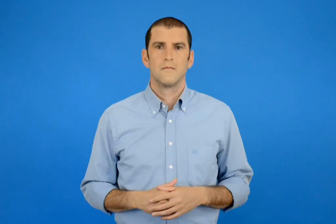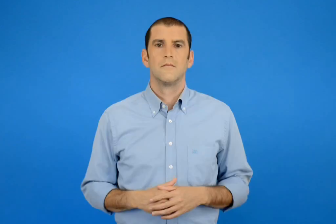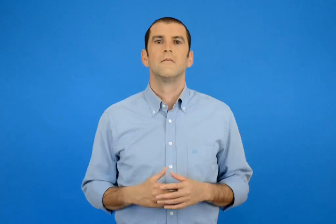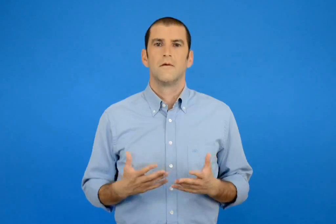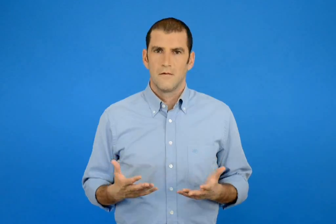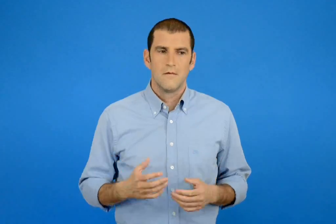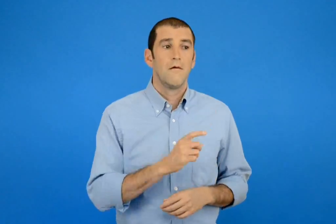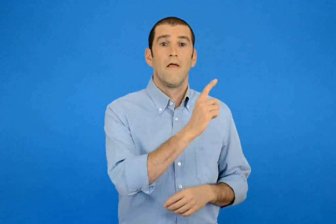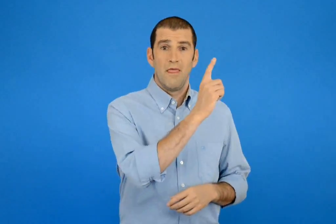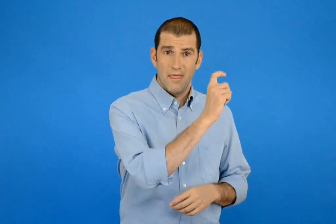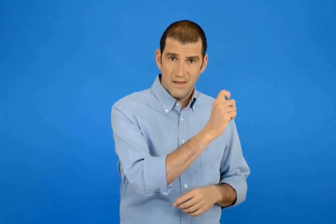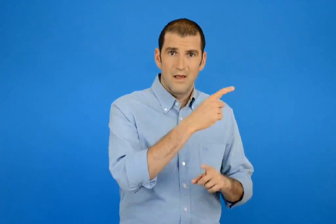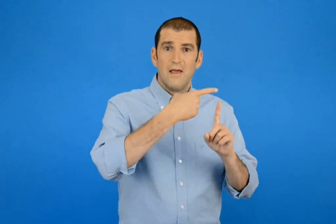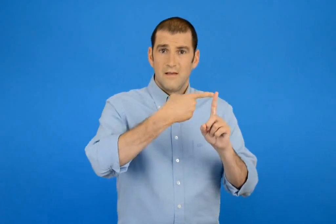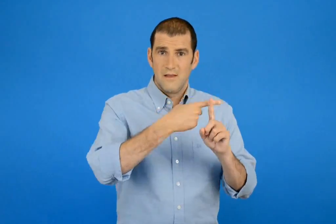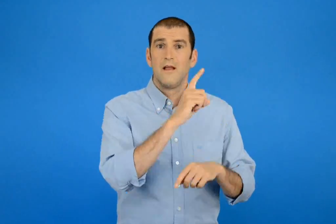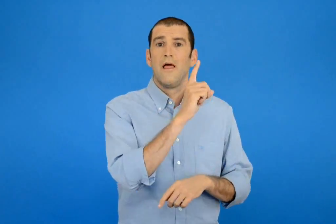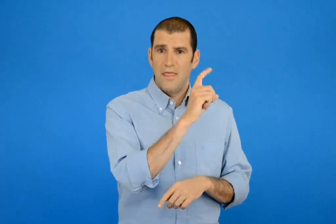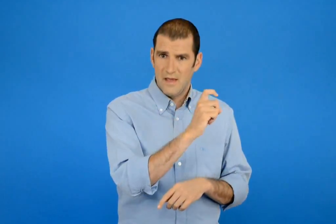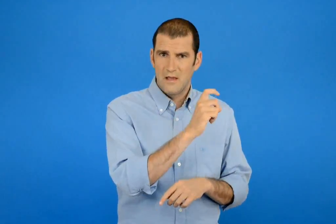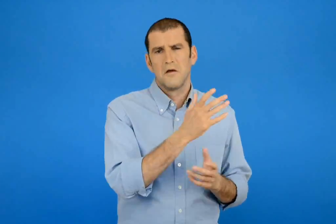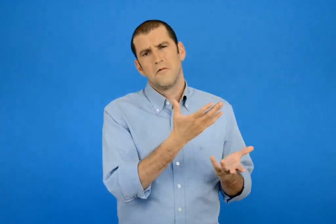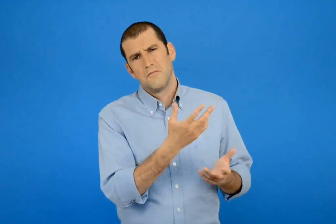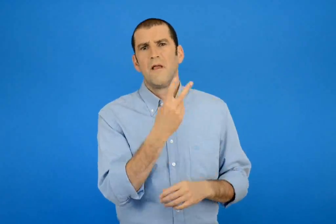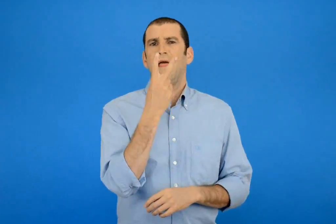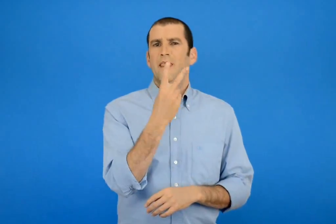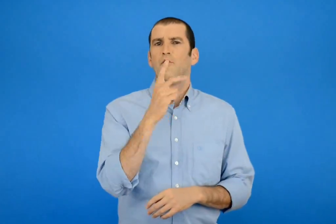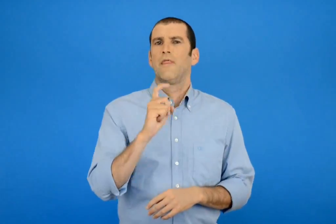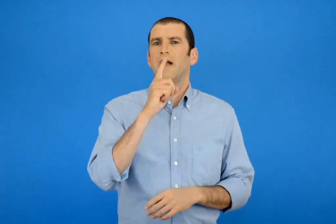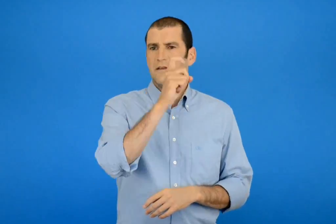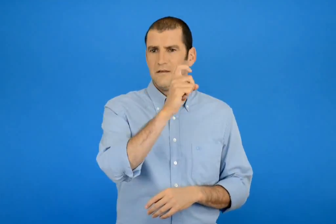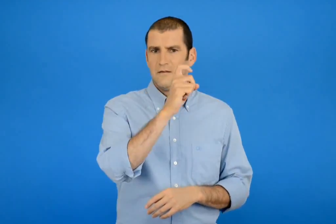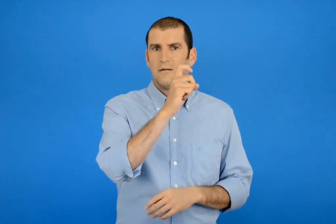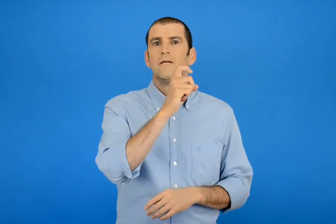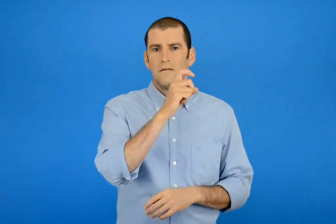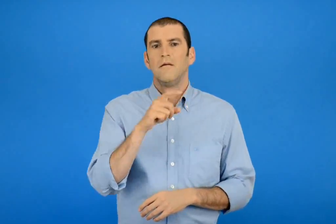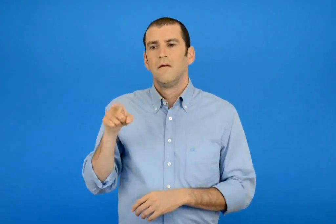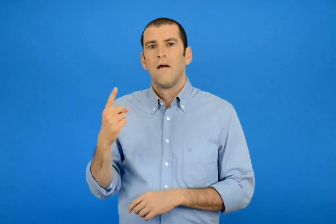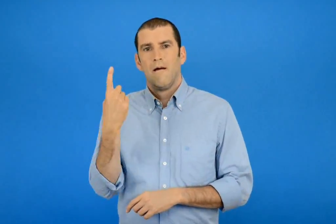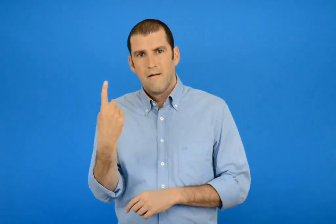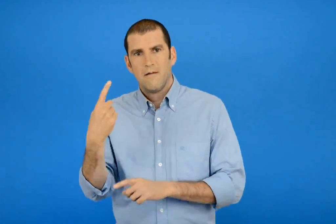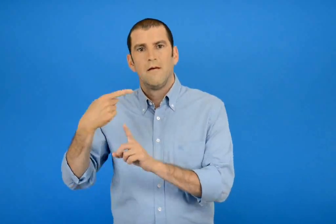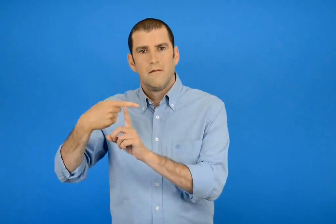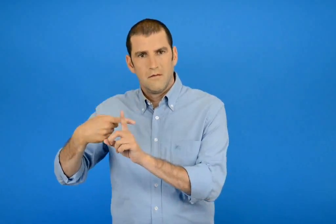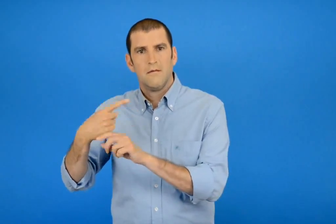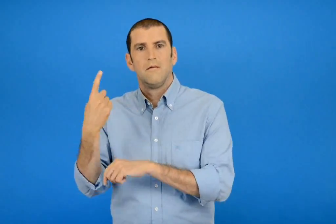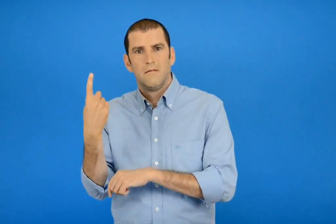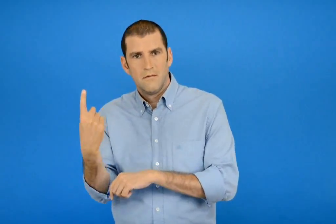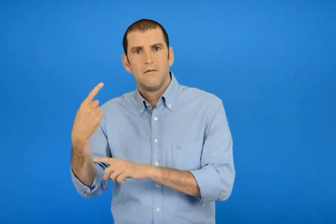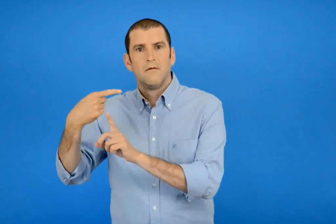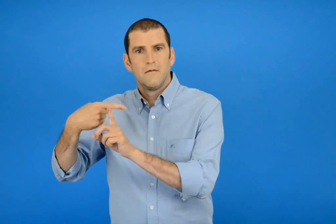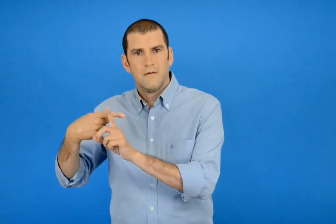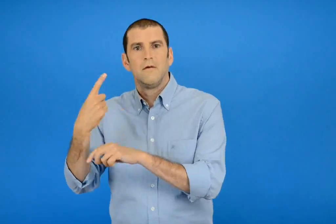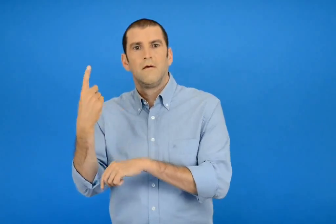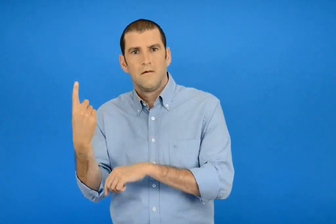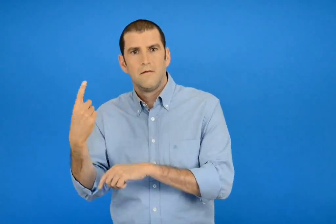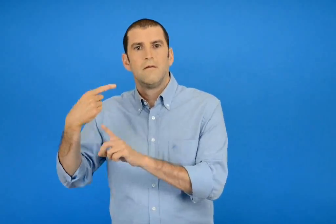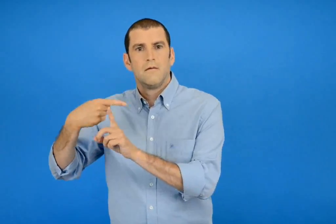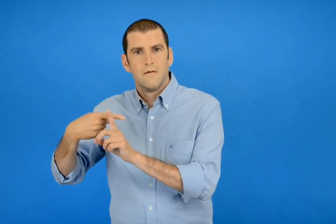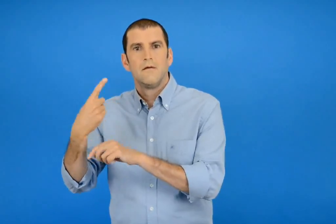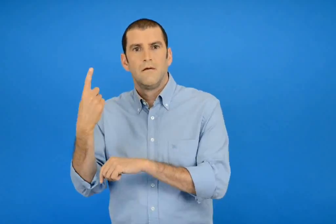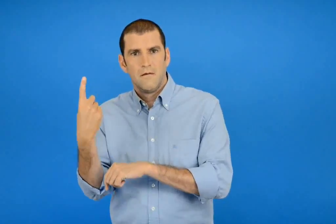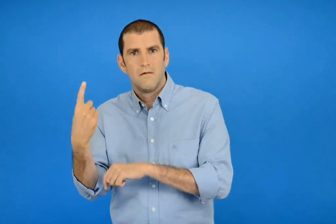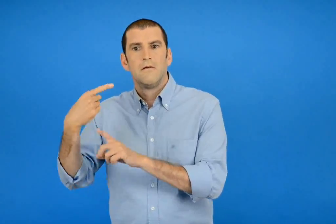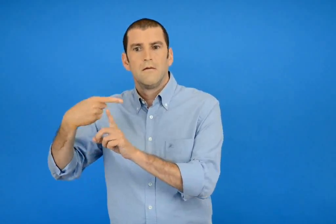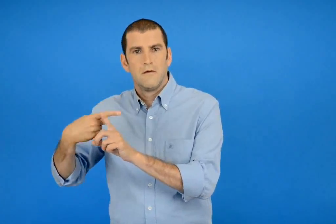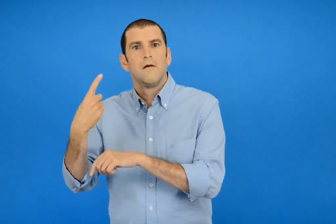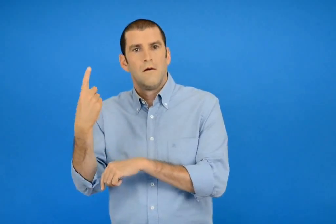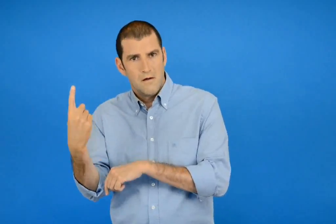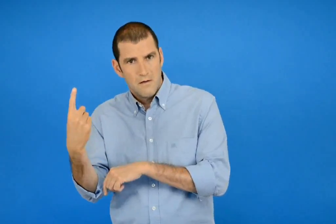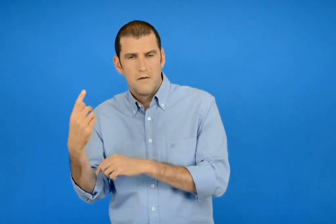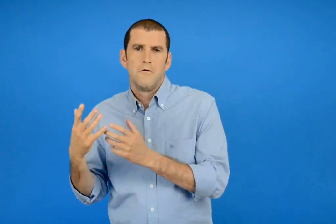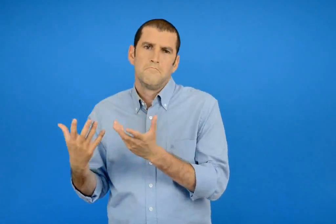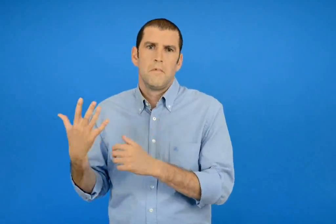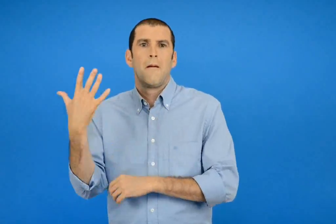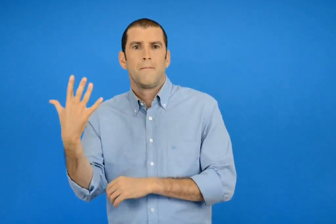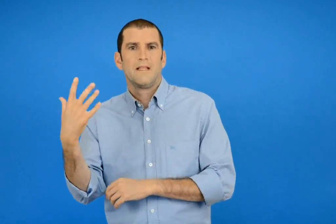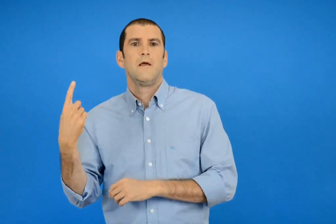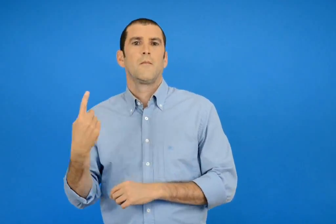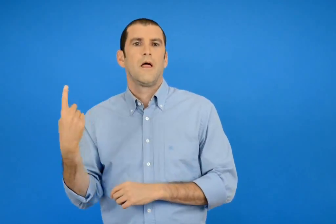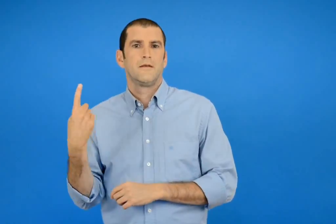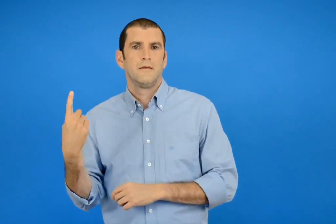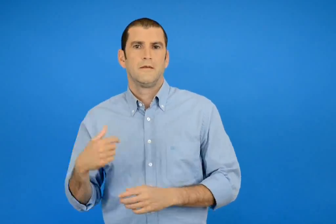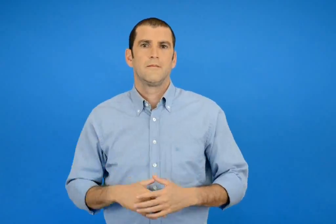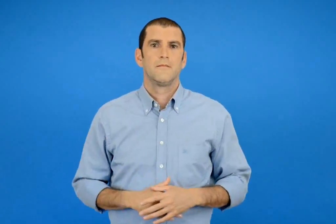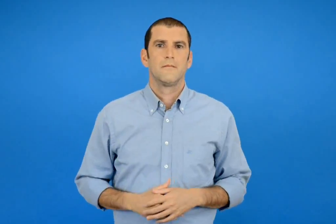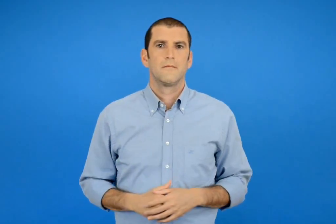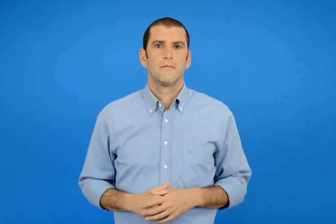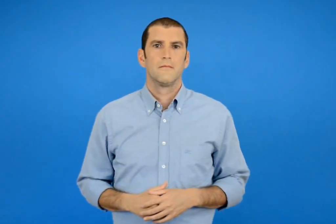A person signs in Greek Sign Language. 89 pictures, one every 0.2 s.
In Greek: δηλαδή 10 + 10 η 2 δεκάδες και 1 + 1 + 1 + 1 + 1 η 5 μονάδες
